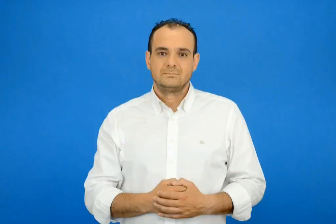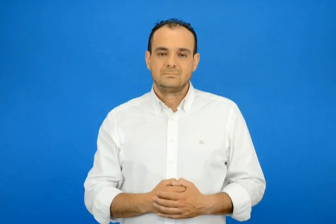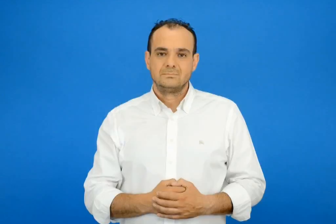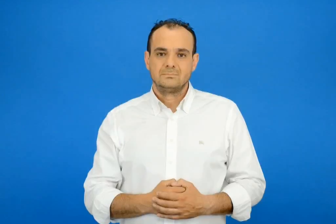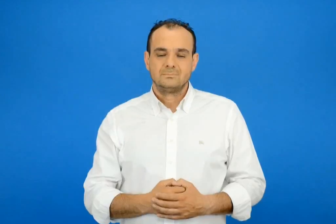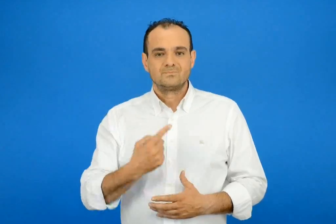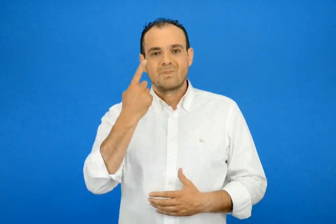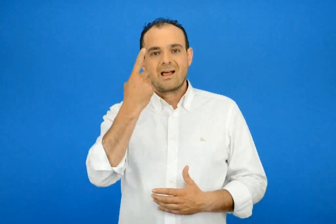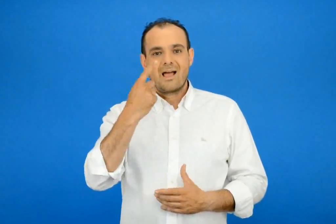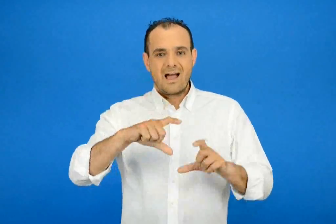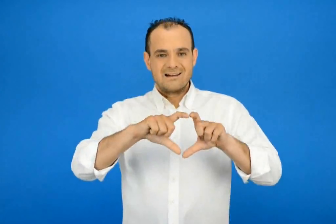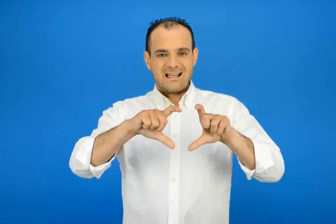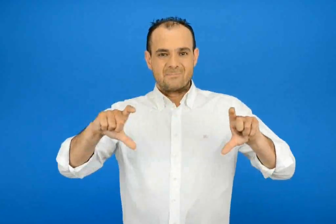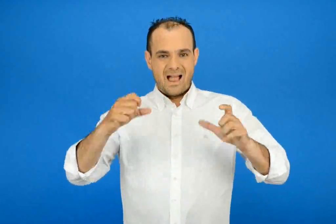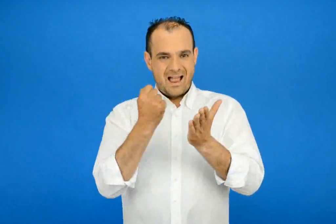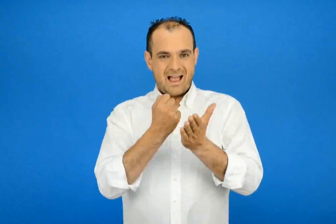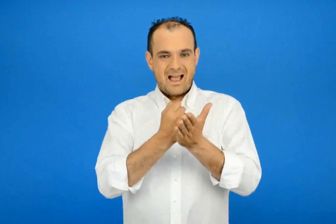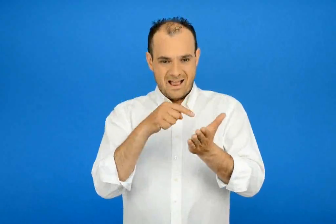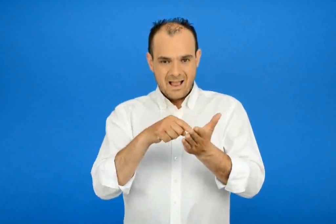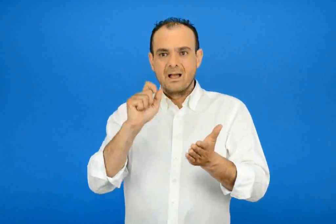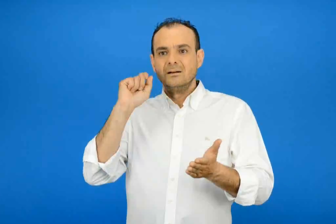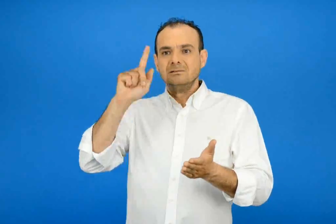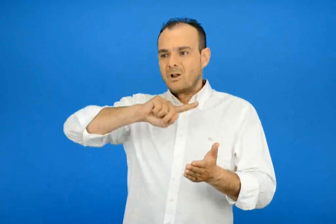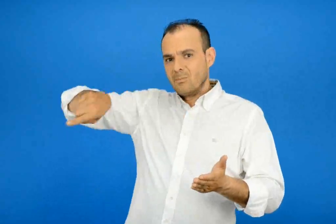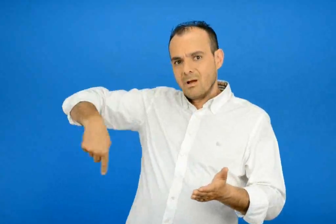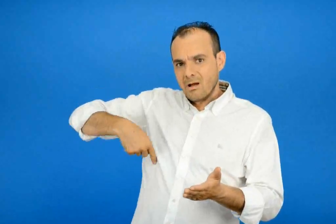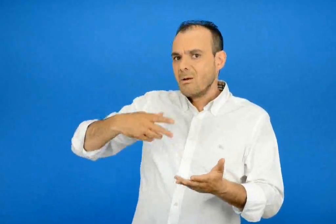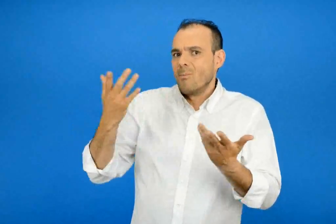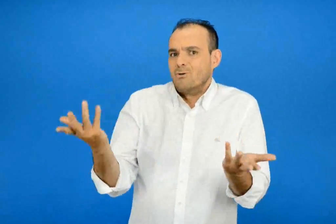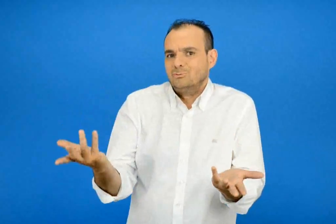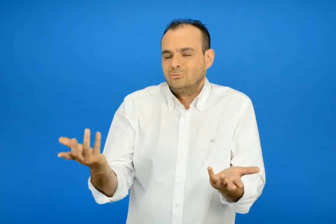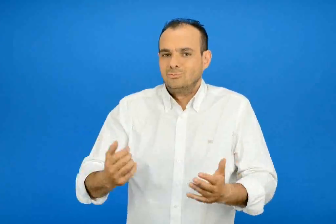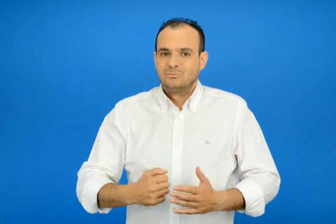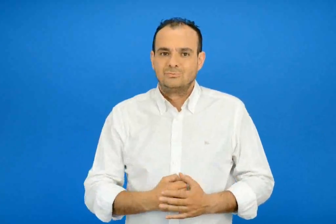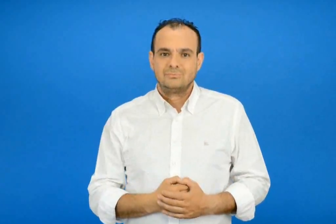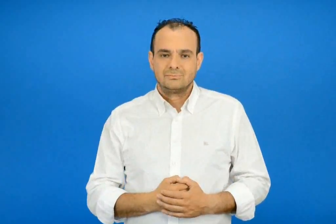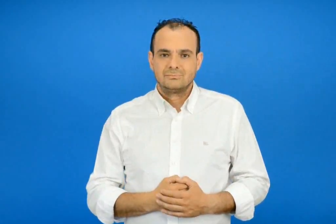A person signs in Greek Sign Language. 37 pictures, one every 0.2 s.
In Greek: πως στέλνουμε ένα γράμμα ;
